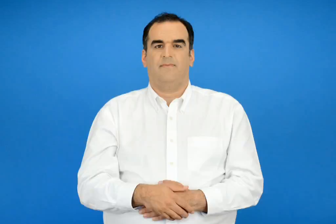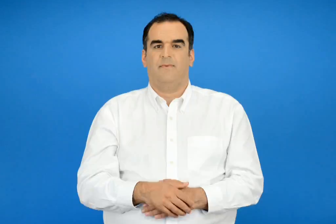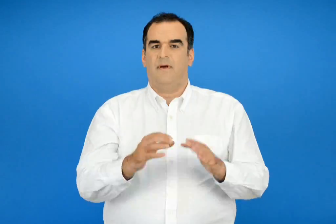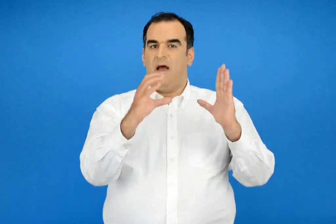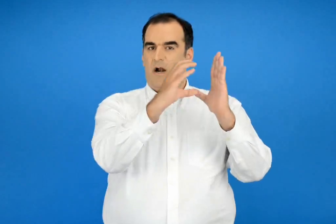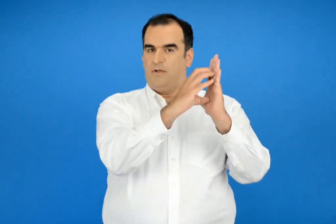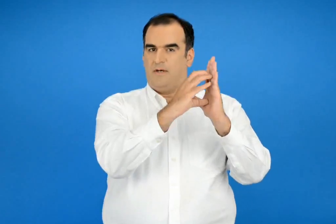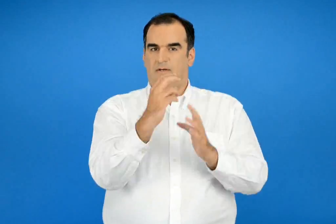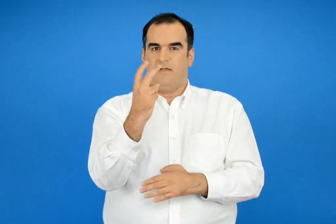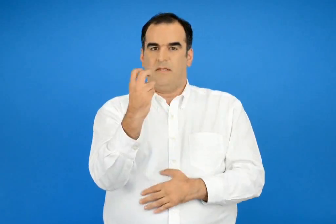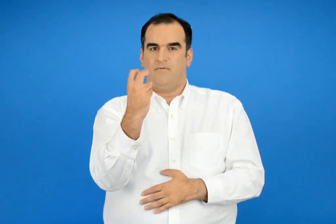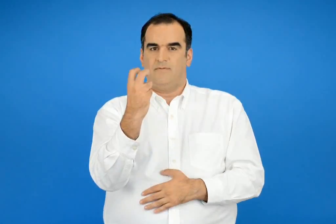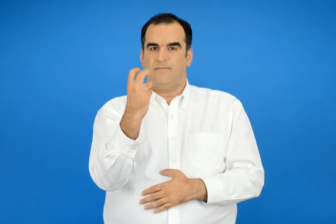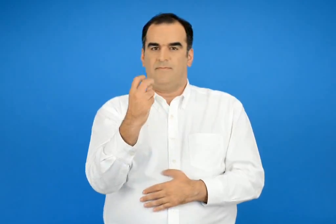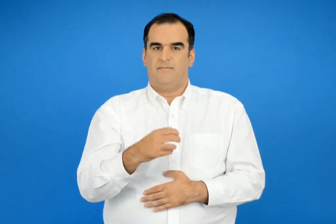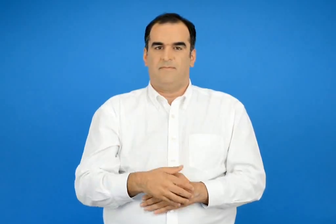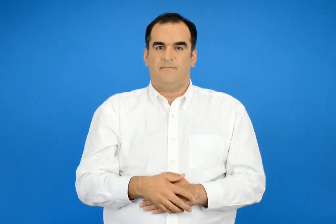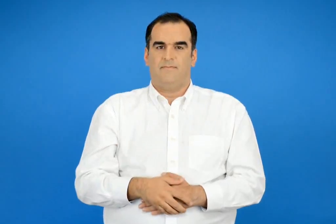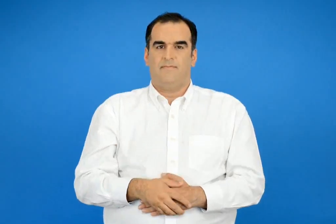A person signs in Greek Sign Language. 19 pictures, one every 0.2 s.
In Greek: ενότητα 20
